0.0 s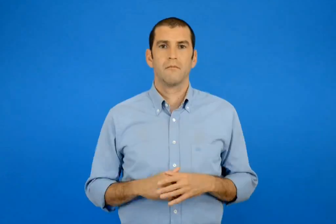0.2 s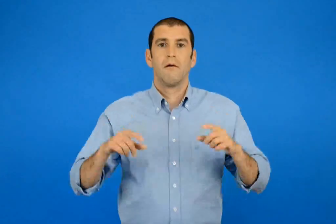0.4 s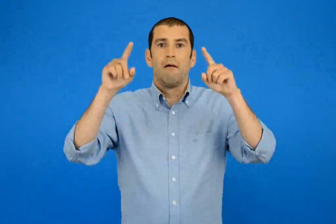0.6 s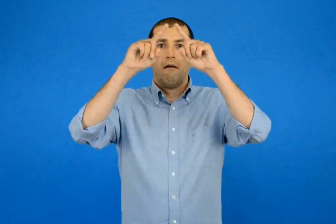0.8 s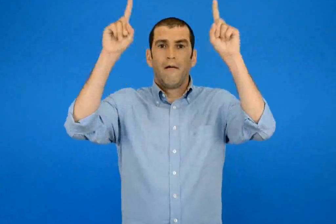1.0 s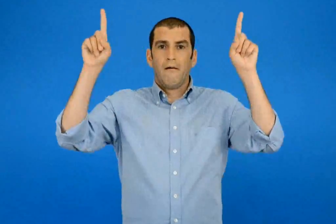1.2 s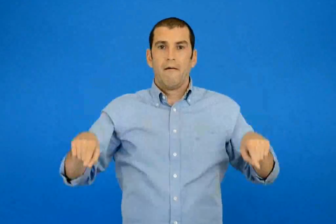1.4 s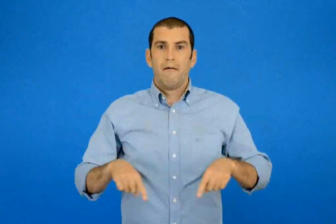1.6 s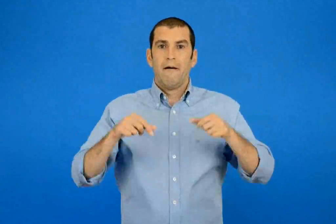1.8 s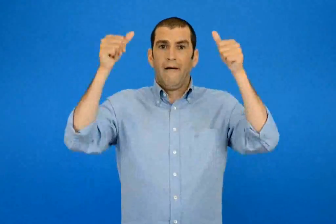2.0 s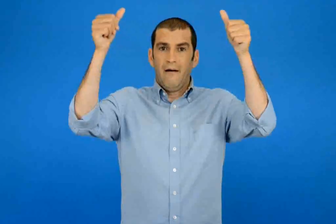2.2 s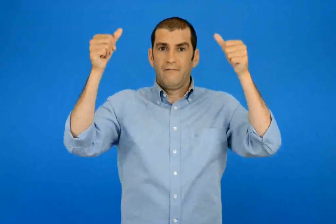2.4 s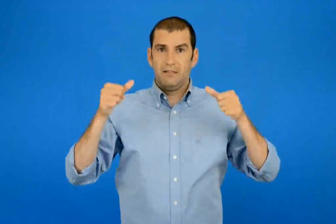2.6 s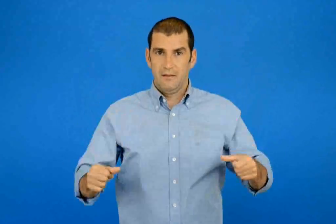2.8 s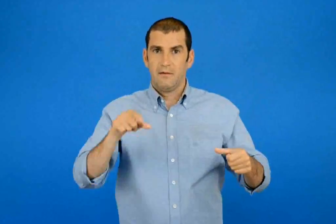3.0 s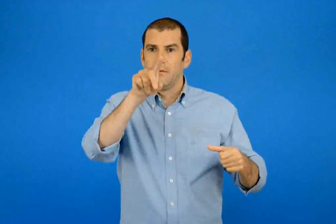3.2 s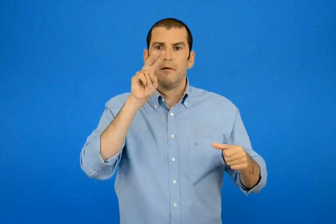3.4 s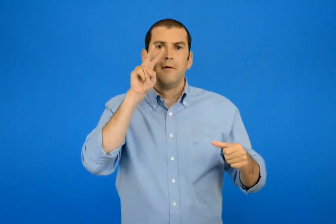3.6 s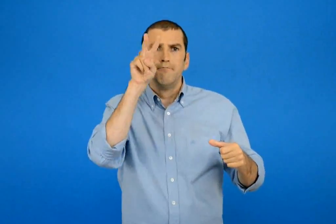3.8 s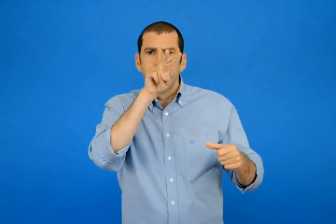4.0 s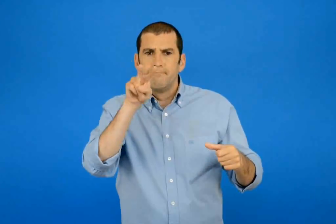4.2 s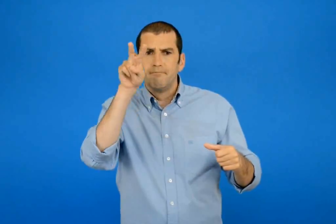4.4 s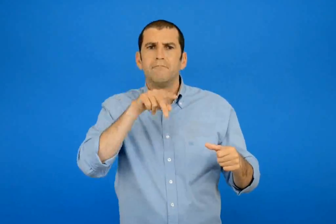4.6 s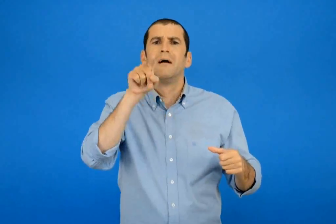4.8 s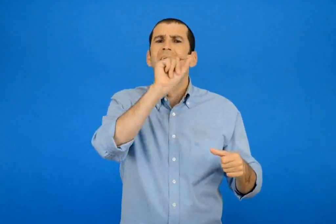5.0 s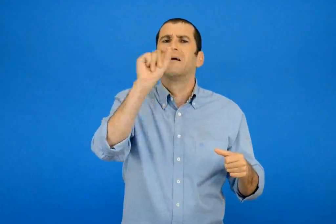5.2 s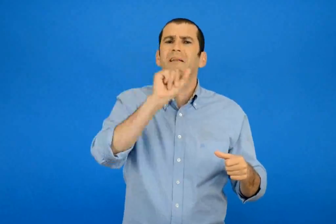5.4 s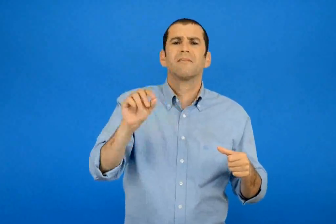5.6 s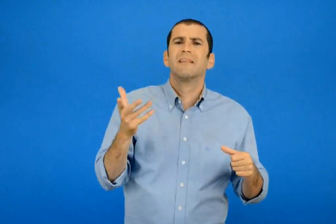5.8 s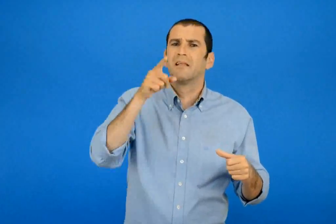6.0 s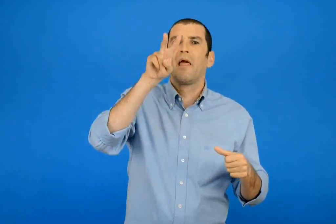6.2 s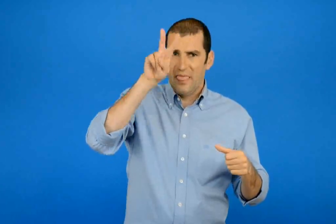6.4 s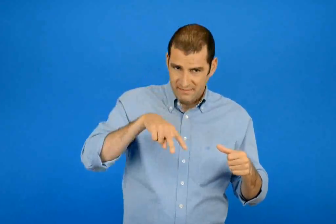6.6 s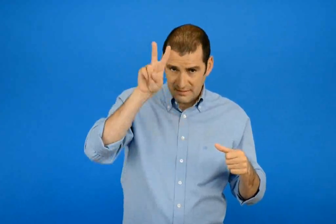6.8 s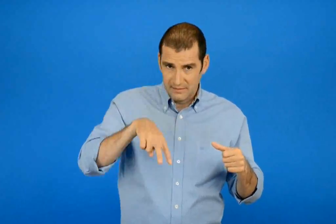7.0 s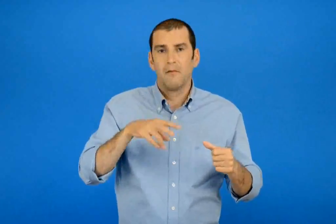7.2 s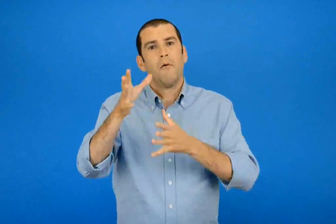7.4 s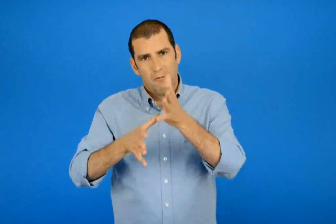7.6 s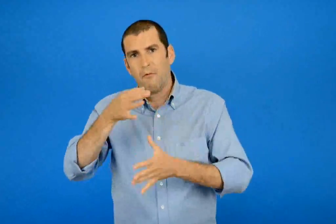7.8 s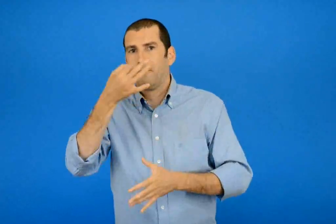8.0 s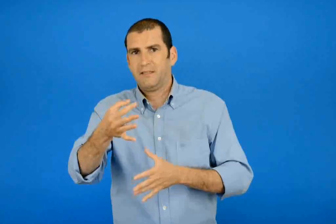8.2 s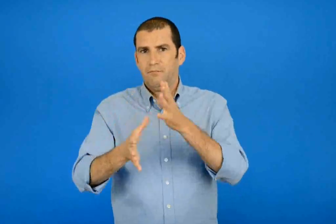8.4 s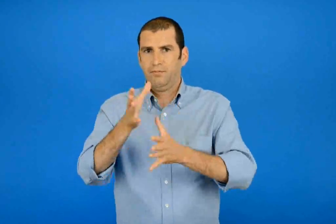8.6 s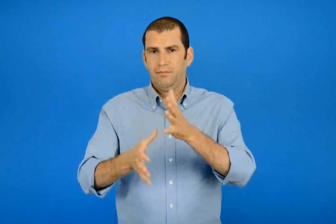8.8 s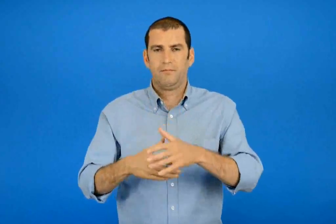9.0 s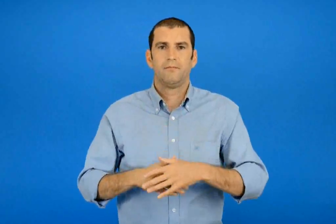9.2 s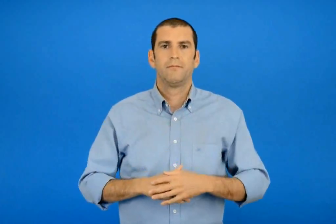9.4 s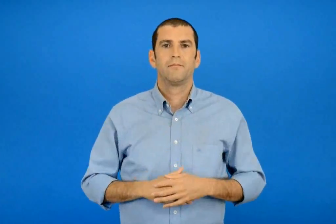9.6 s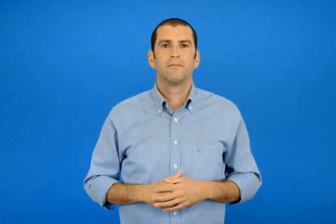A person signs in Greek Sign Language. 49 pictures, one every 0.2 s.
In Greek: παρατήρησε την αφίσα διάβασε τι γραφεί και πες
